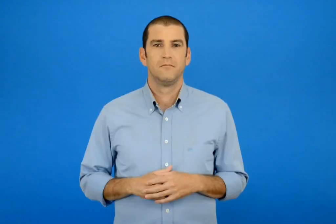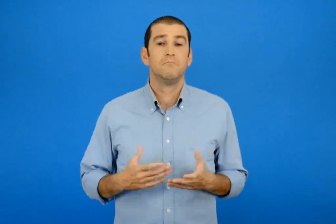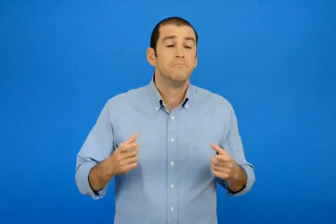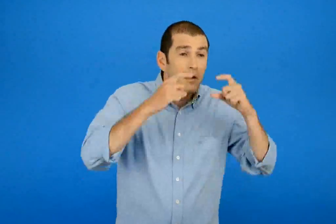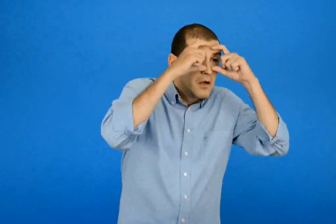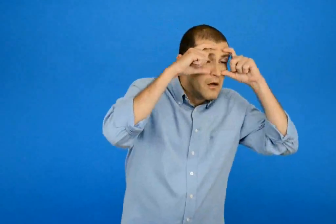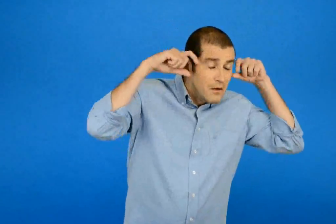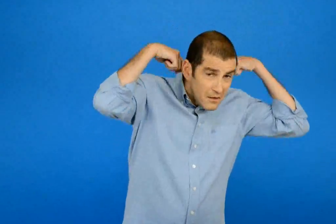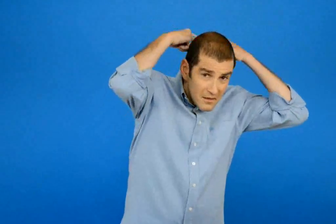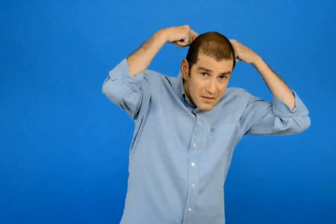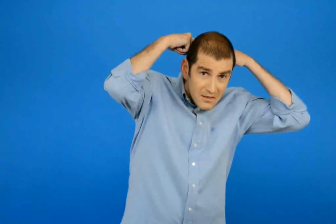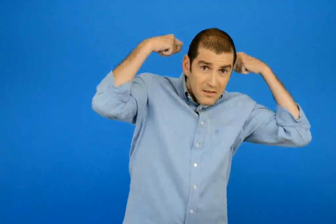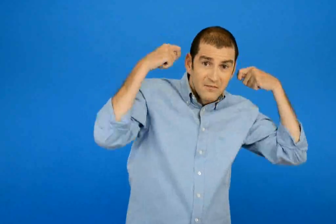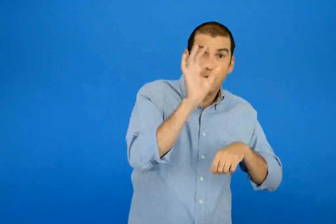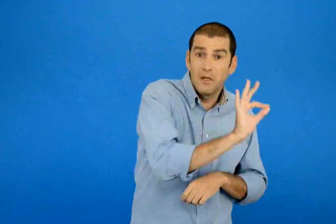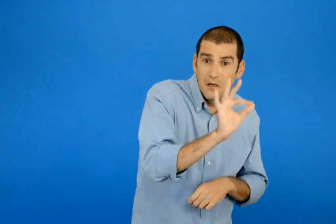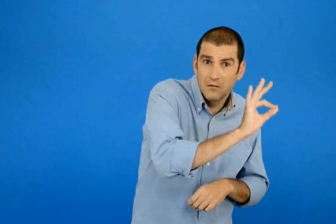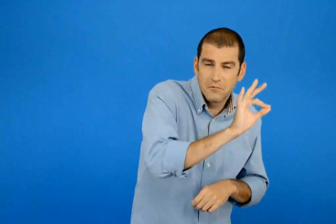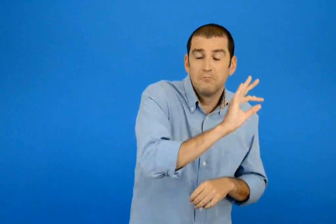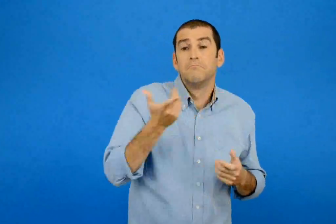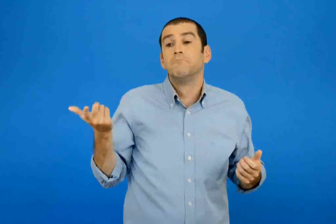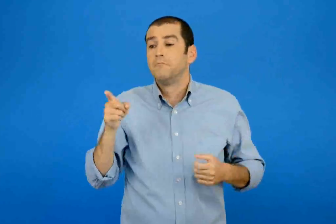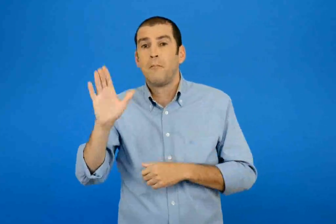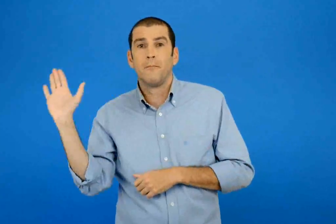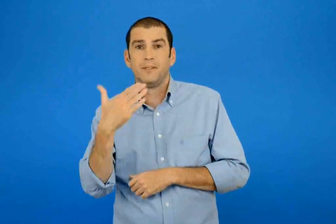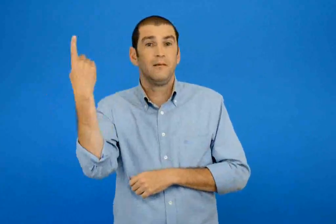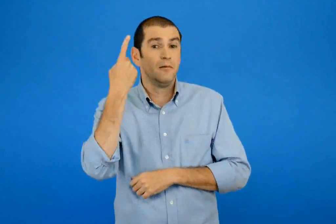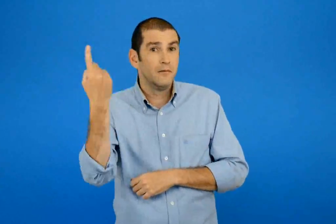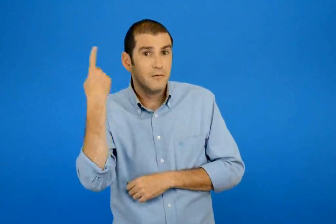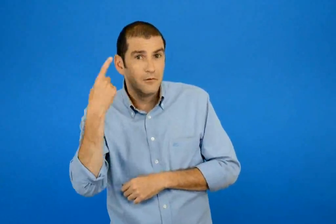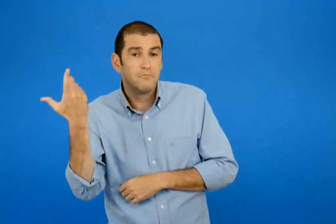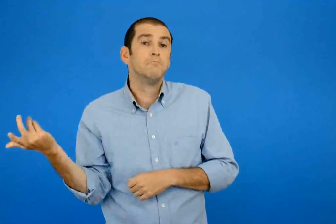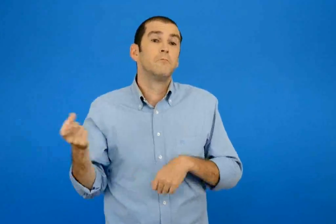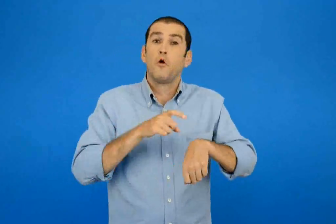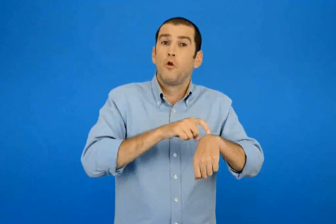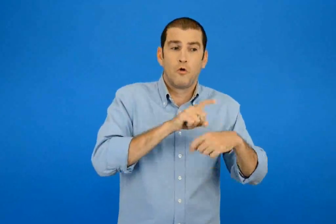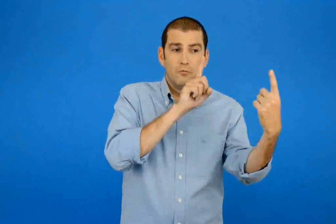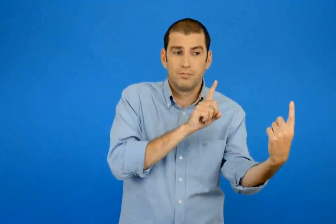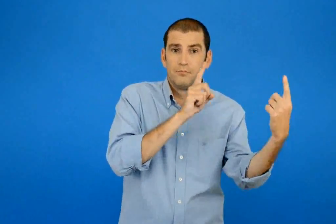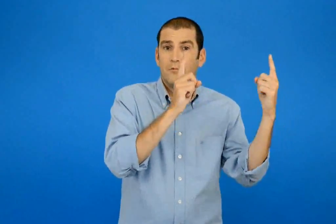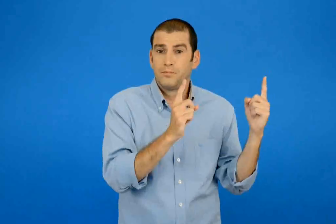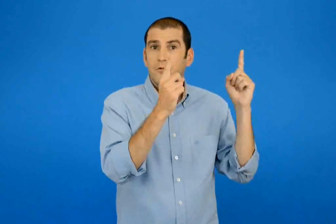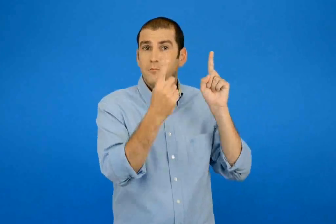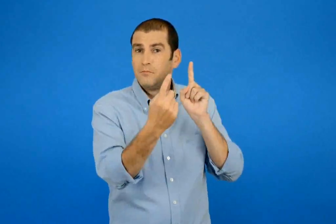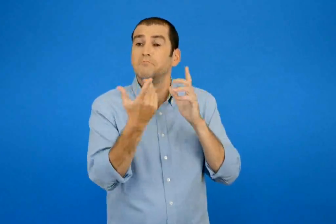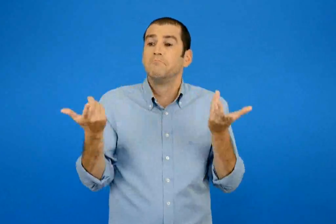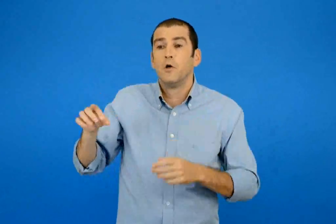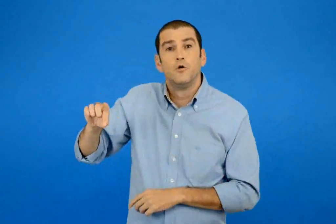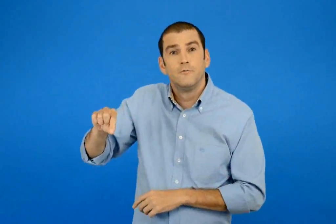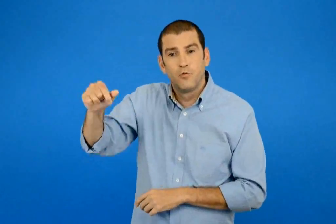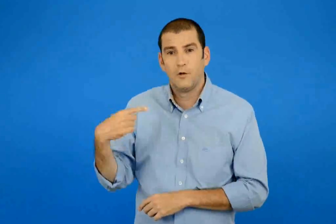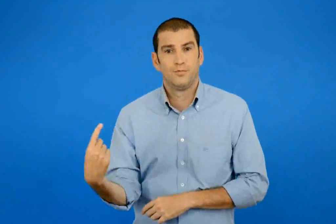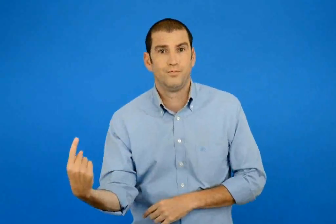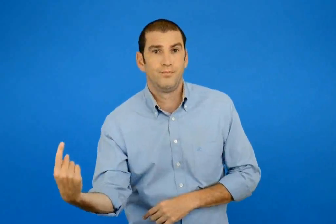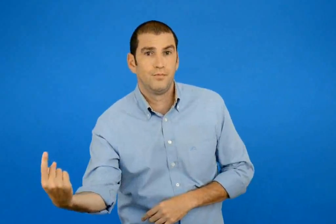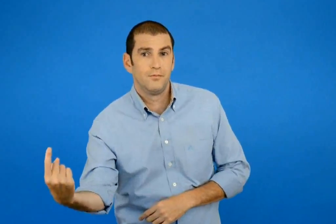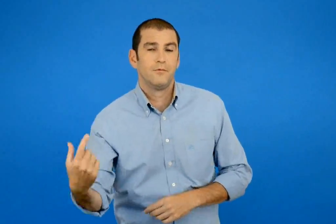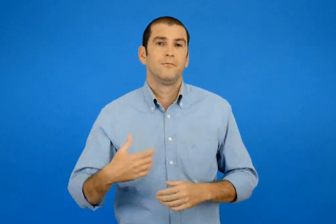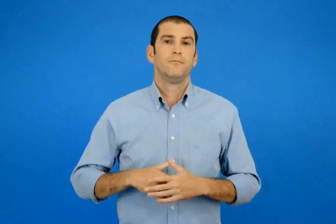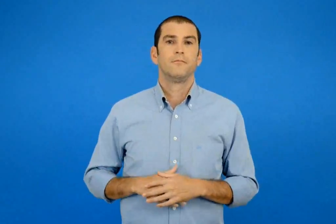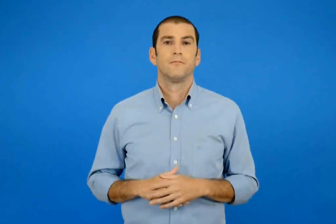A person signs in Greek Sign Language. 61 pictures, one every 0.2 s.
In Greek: την τυφλόμυγα το μπιζ το ρολόι τη σβούρα ;
